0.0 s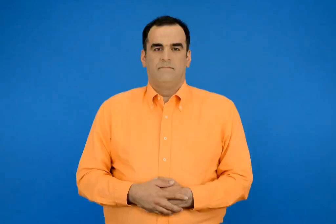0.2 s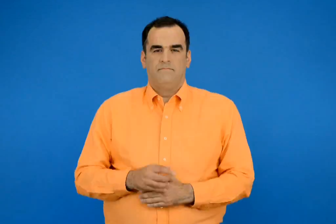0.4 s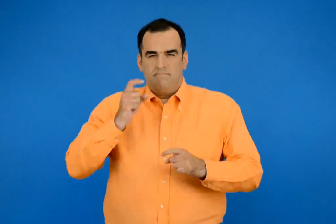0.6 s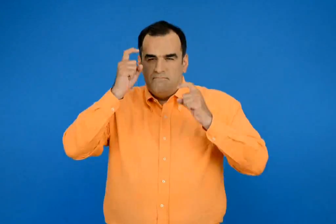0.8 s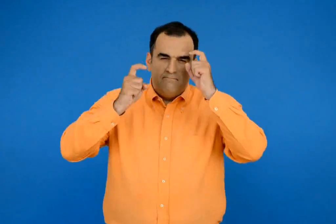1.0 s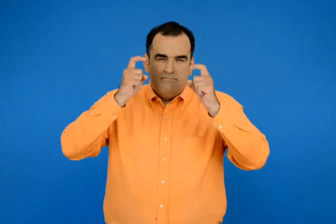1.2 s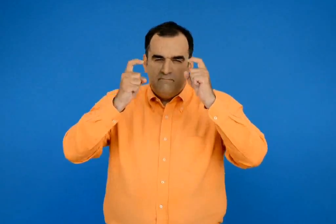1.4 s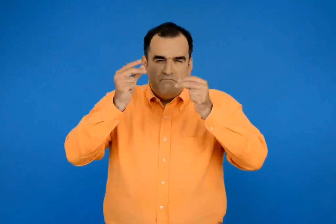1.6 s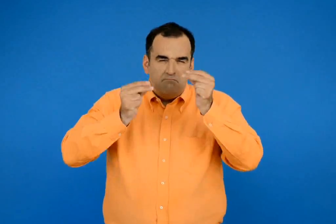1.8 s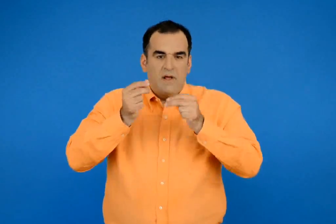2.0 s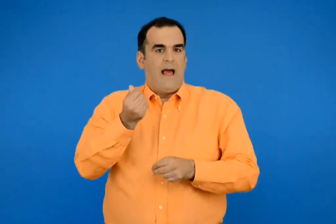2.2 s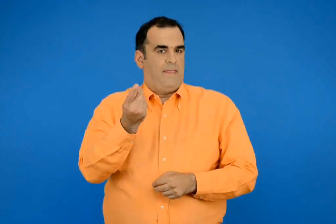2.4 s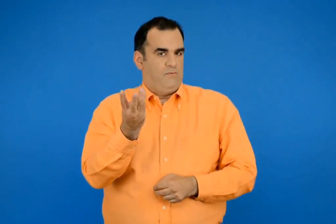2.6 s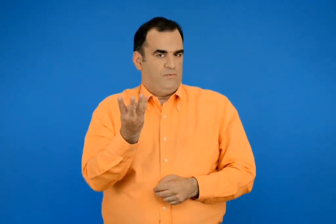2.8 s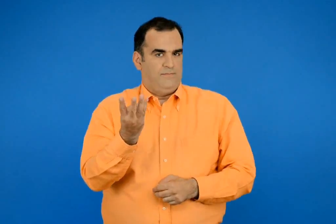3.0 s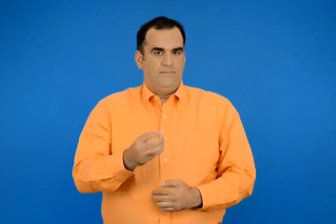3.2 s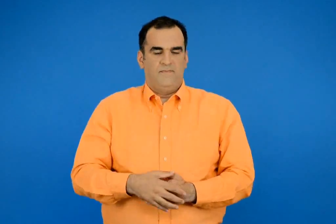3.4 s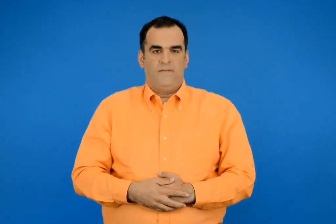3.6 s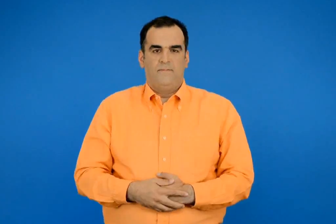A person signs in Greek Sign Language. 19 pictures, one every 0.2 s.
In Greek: υπολογίζω με αριθμούς
